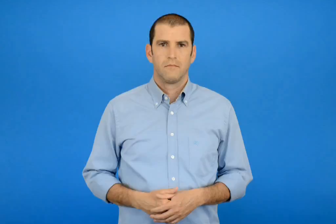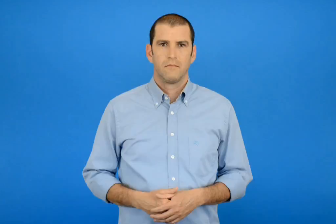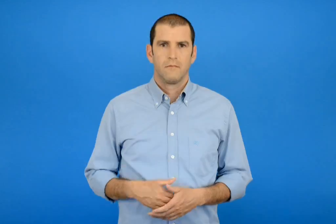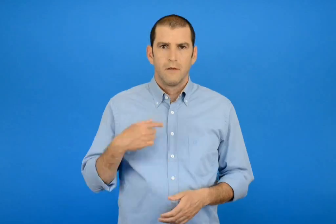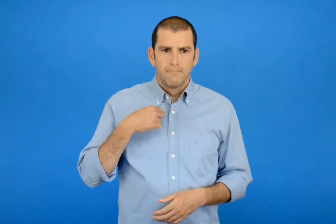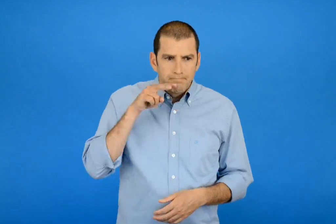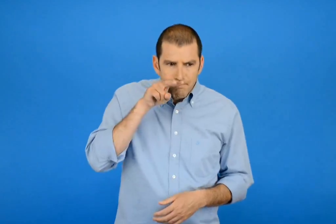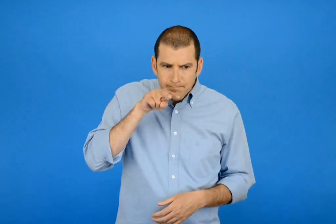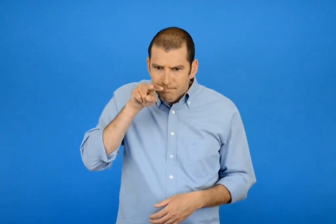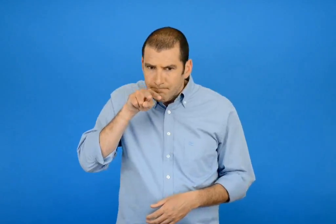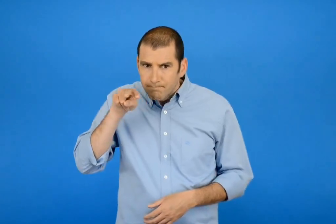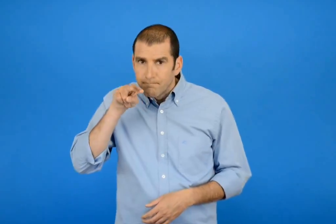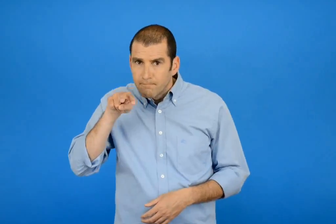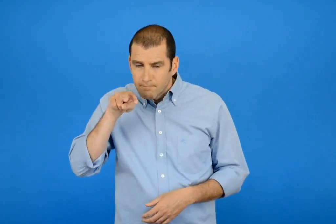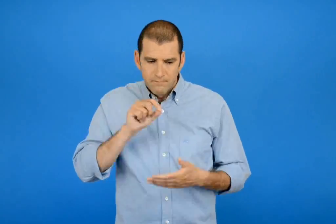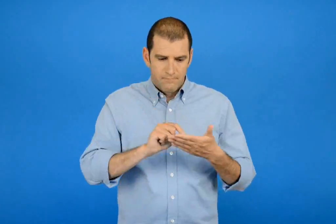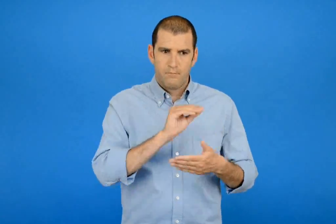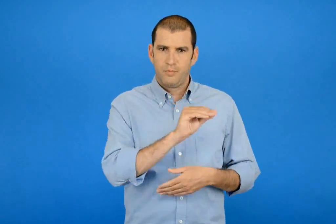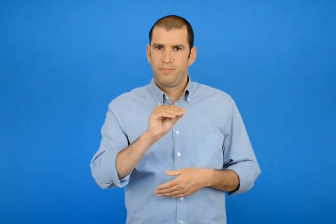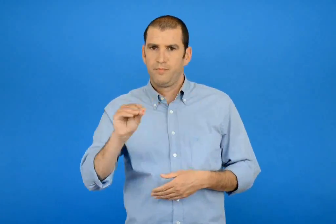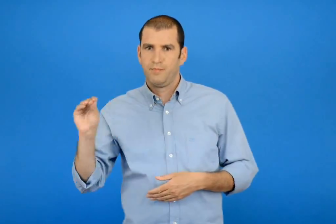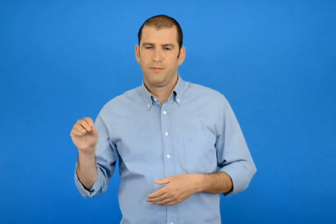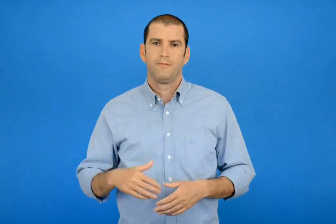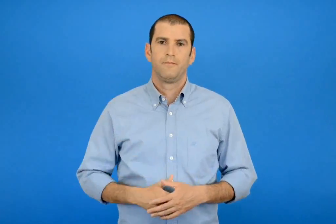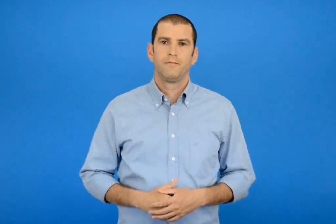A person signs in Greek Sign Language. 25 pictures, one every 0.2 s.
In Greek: παρατηρώ προσεχτικά και συμπληρώνω
